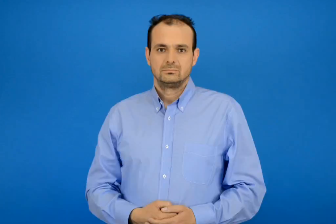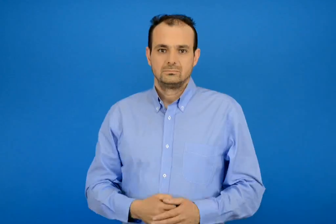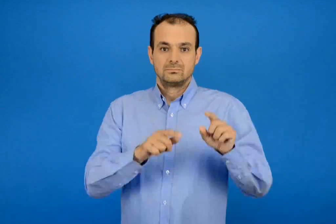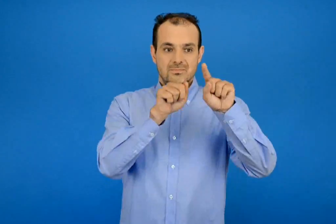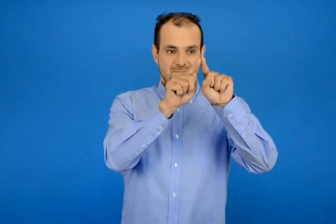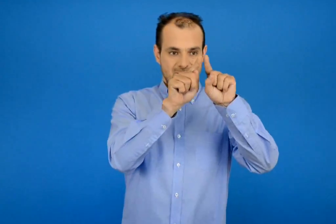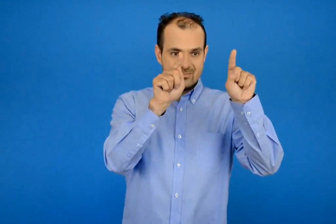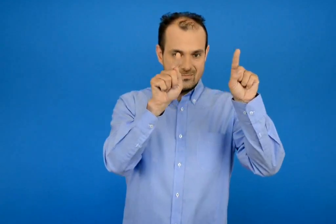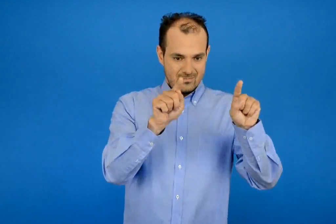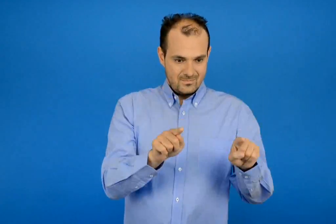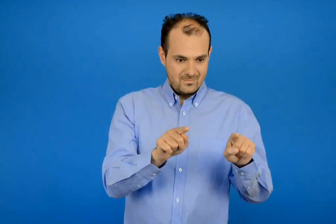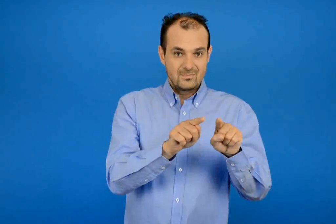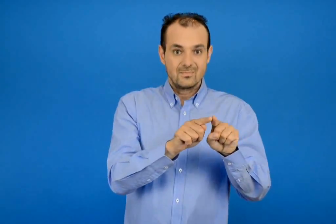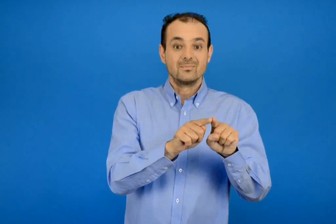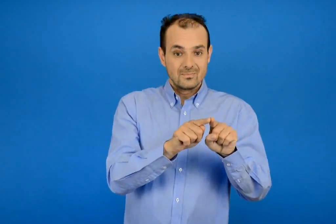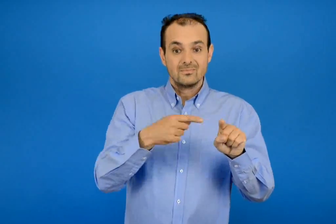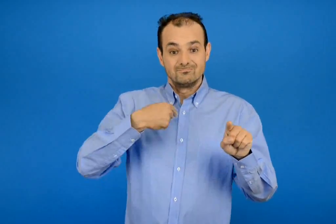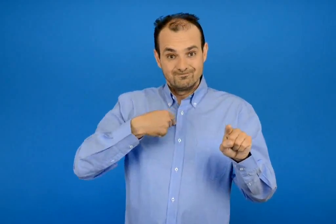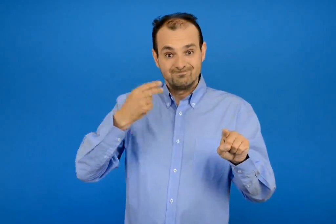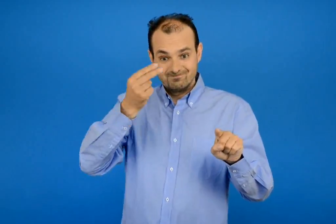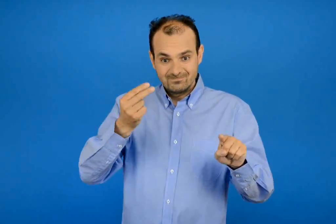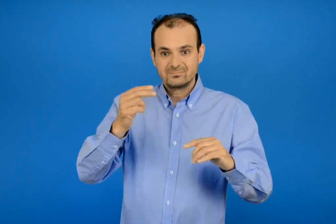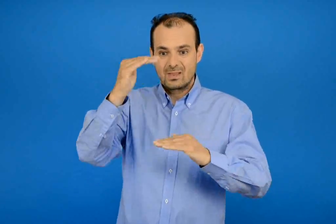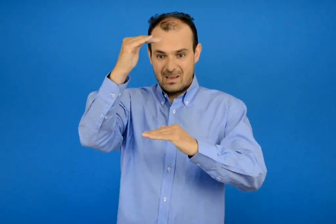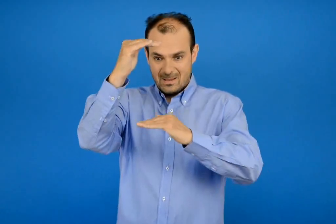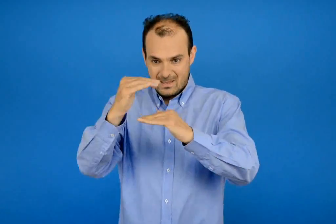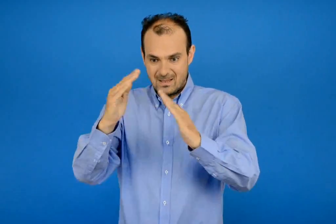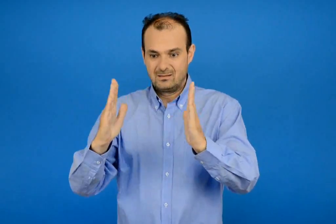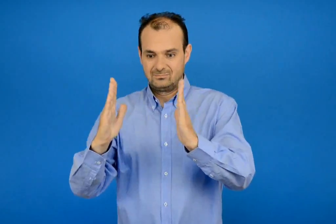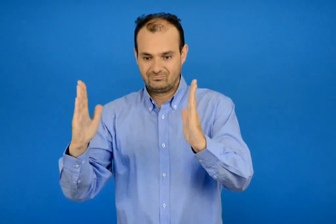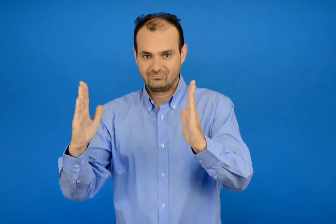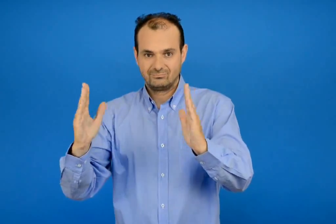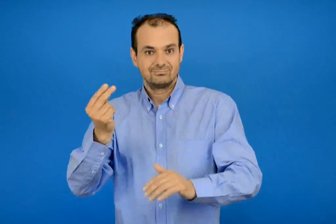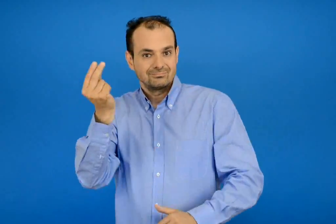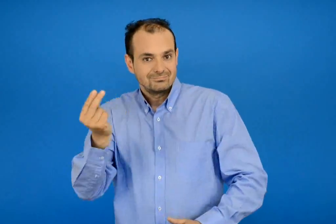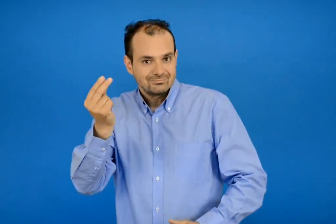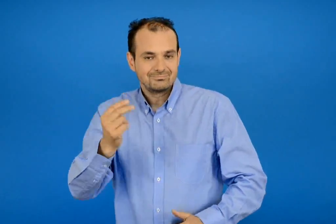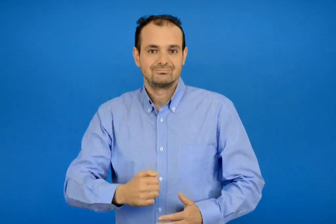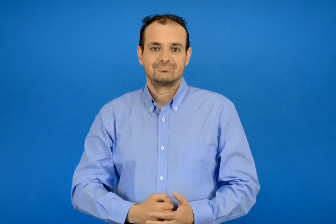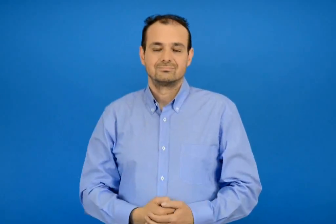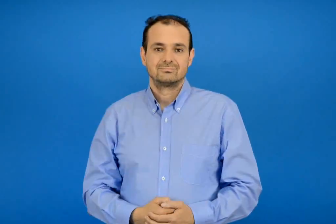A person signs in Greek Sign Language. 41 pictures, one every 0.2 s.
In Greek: ζωγραφίζω ένα ορθογώνιο πιο πλατύ και πιο χαμηλό
